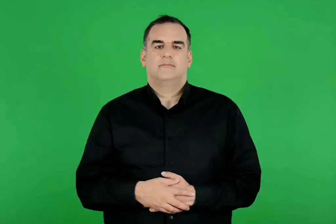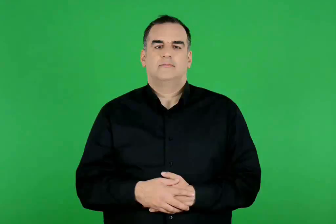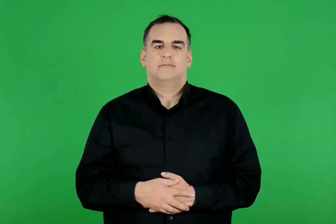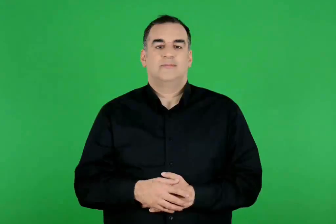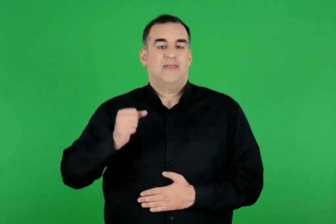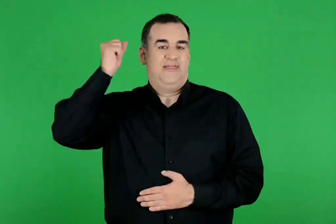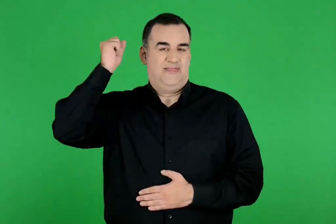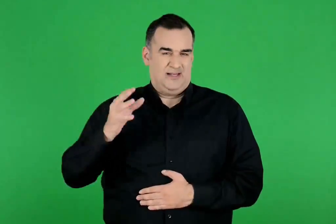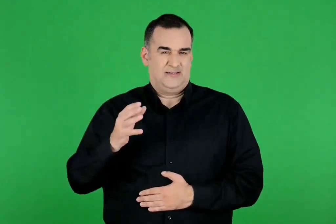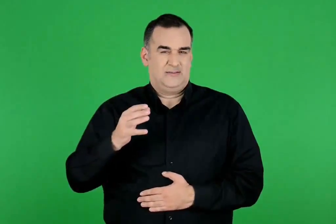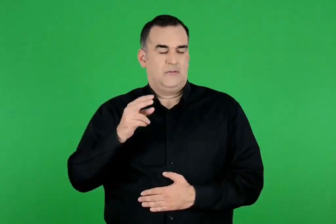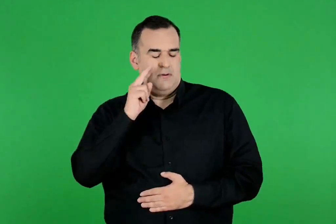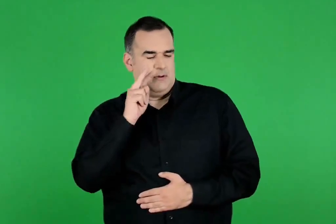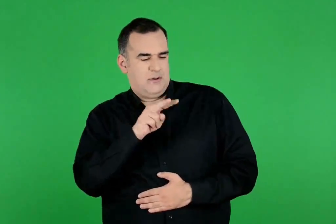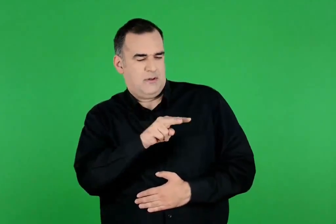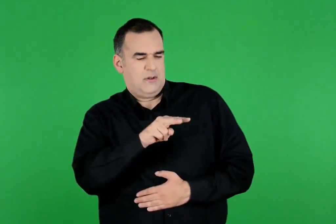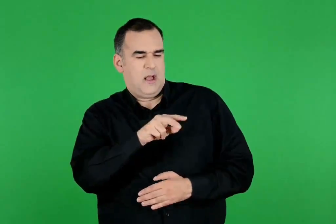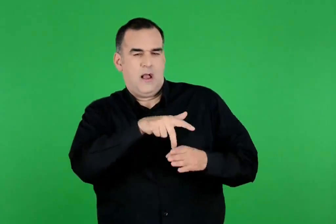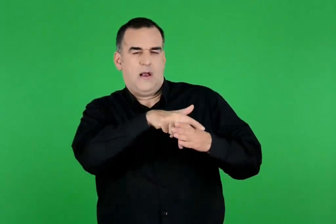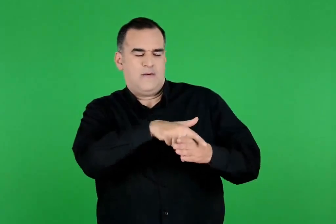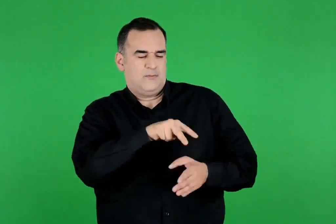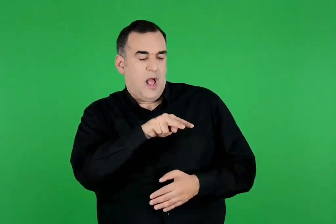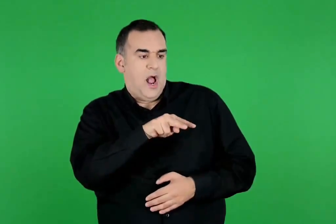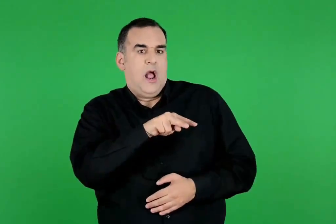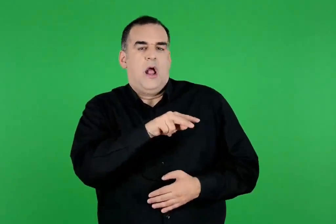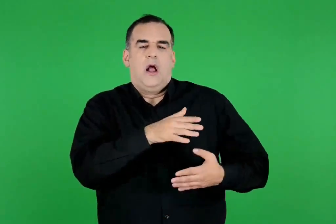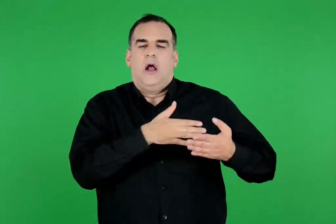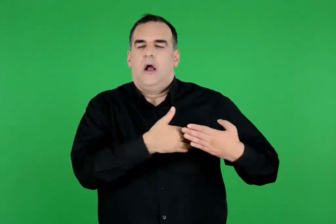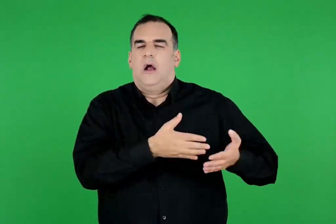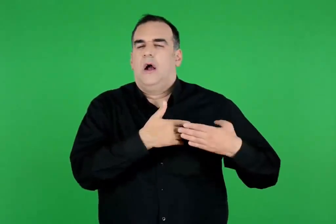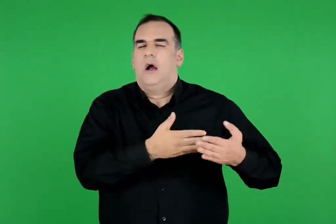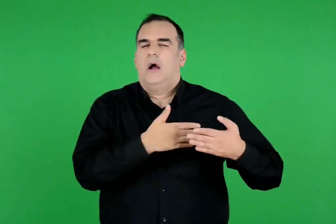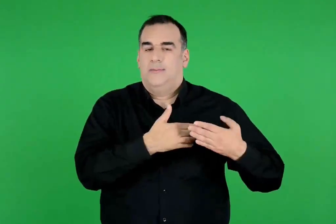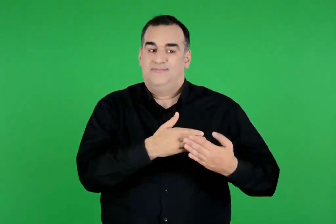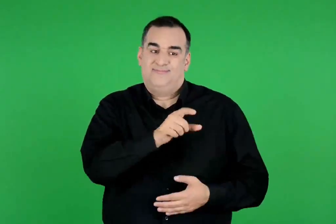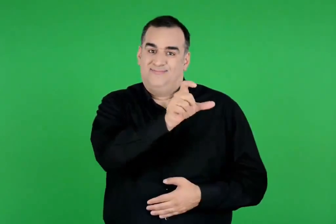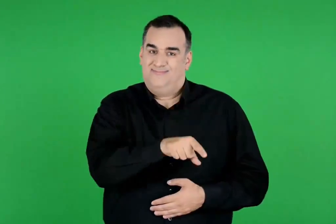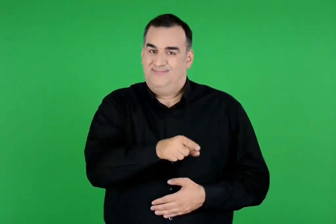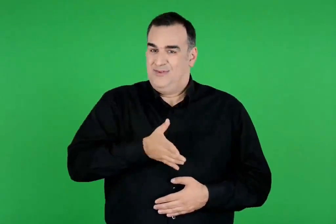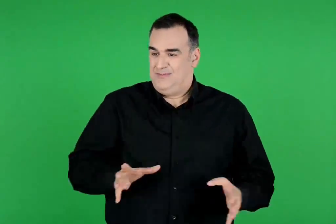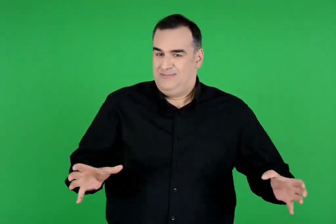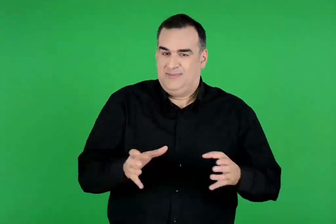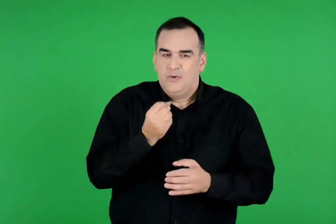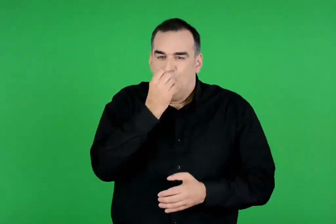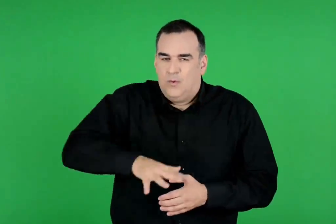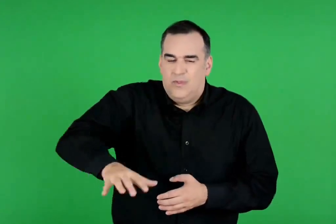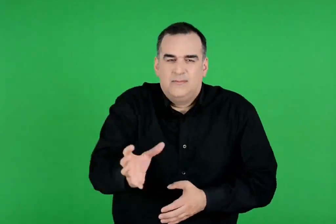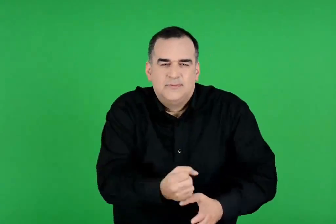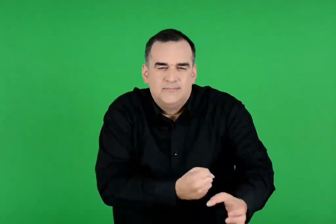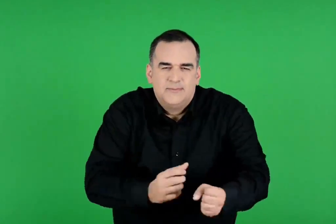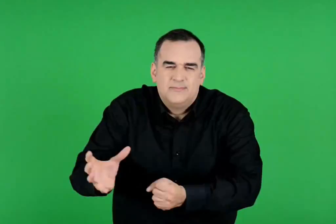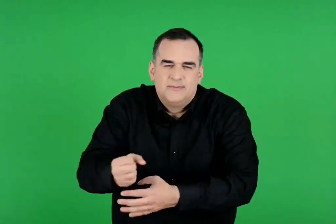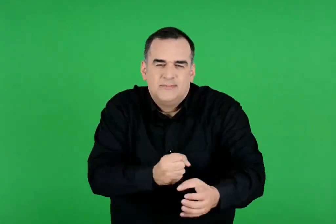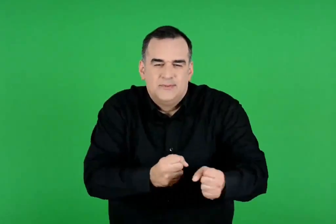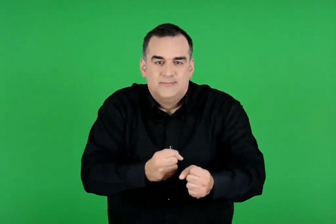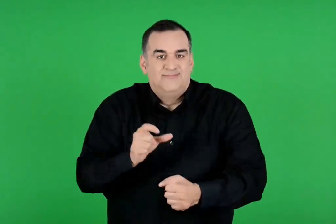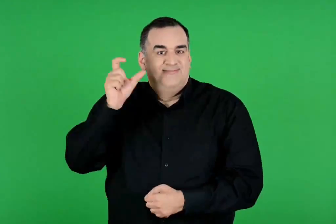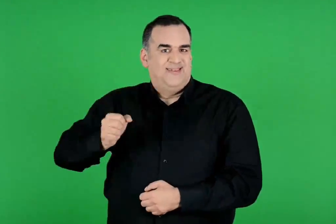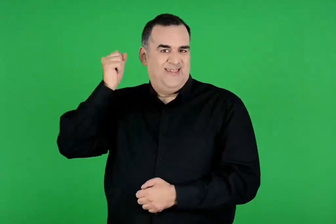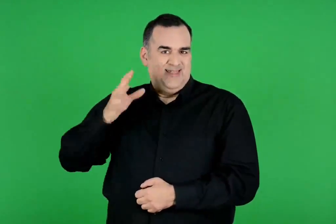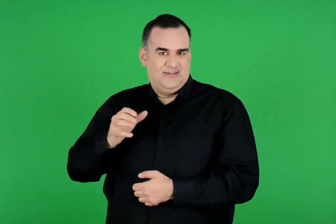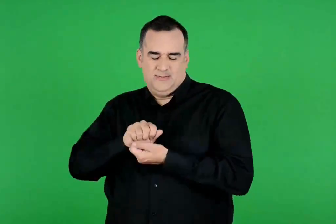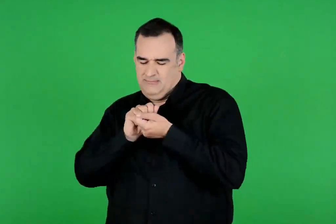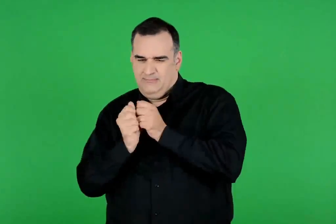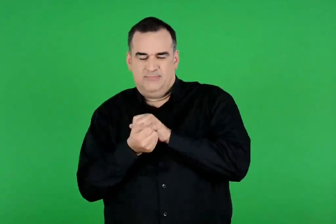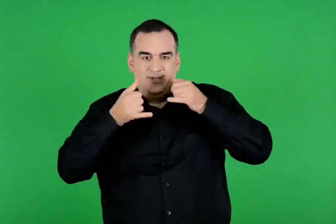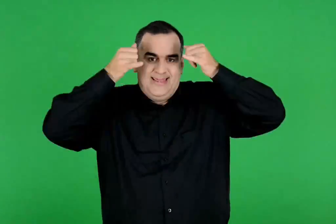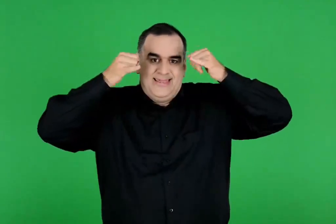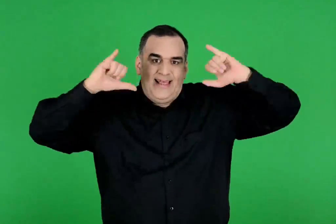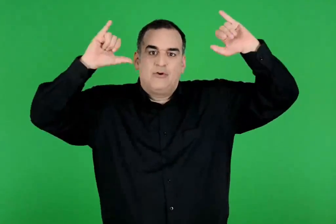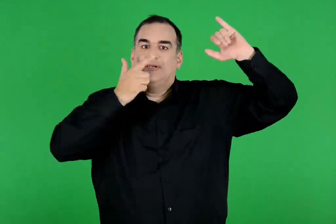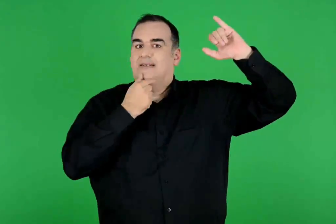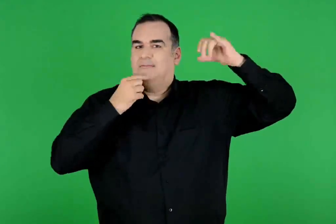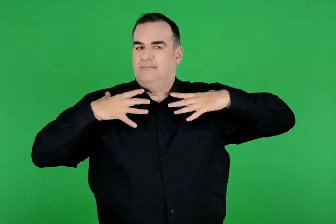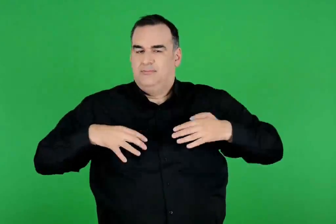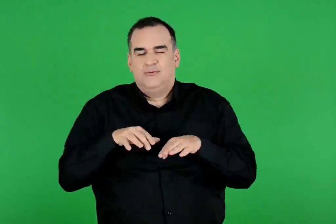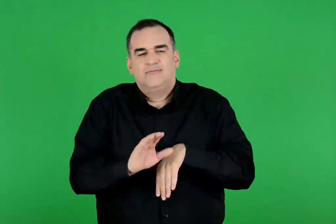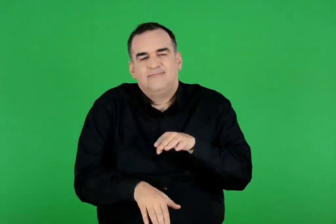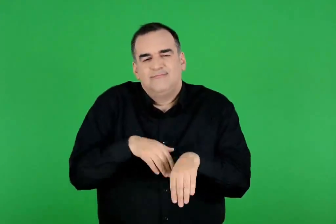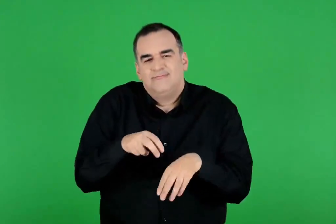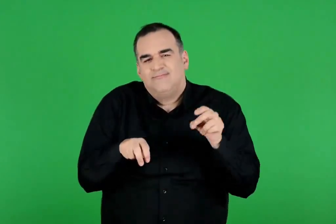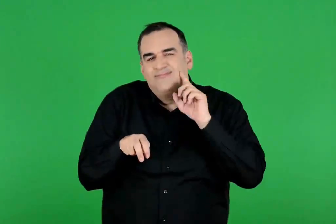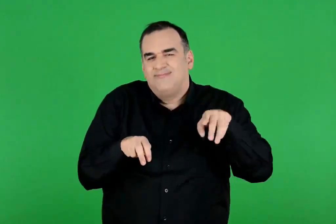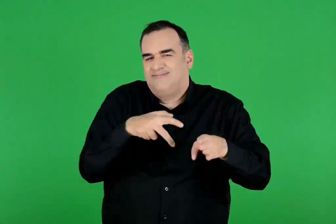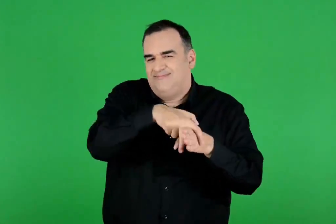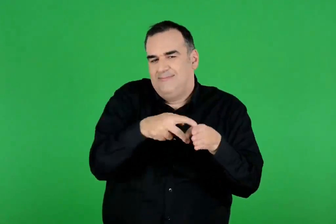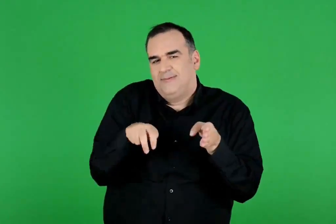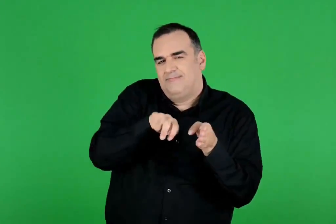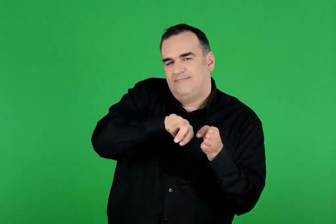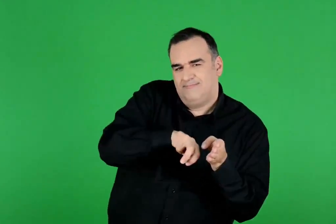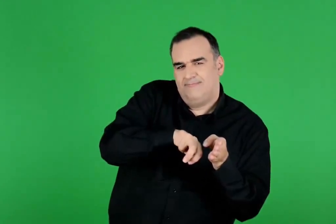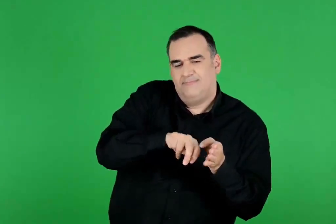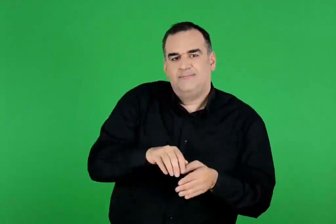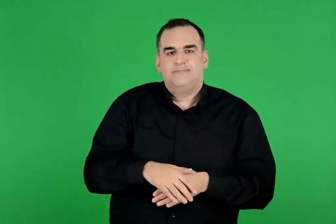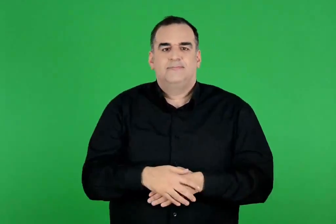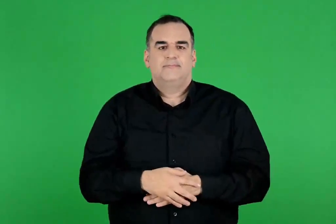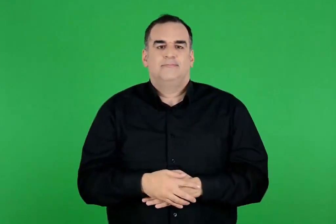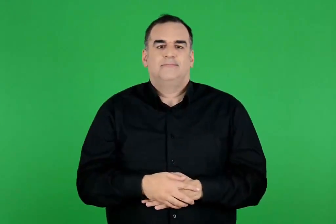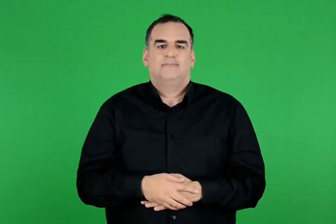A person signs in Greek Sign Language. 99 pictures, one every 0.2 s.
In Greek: ο δίας είδε την ευρώπη , την αγάπησε και μια μέρα , που η κόρη μάζευε λουλούδια με τις φίλες της σε ένα ακρογιάλι της φοινίκης , μεταμορφώθηκε σε άσπρο ταύρο , την πλησίασε και ξάπλωσε κοντά της
